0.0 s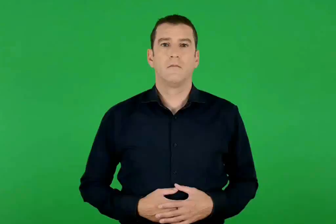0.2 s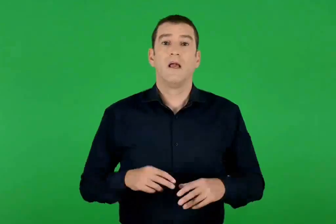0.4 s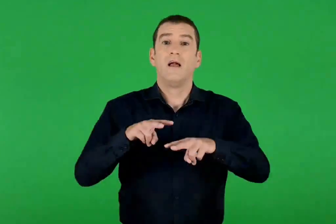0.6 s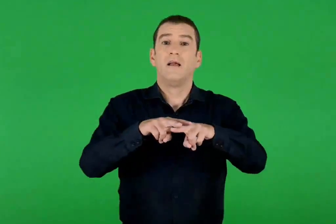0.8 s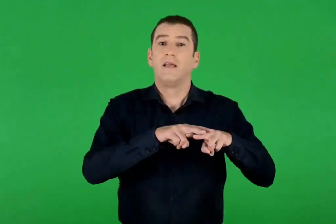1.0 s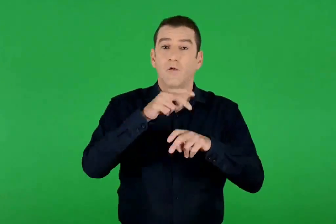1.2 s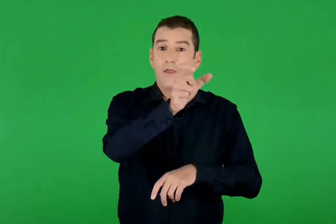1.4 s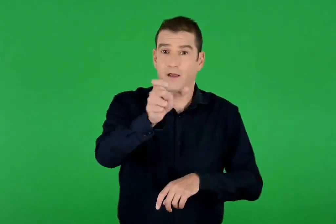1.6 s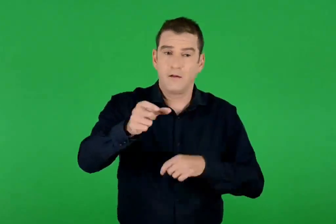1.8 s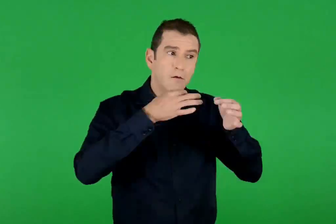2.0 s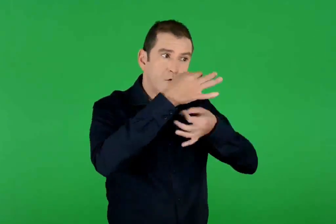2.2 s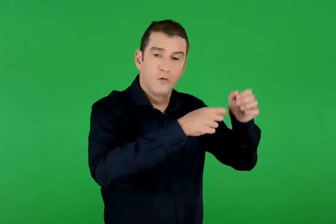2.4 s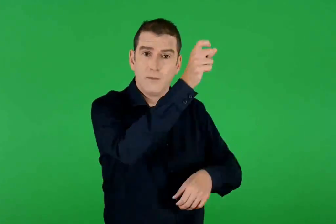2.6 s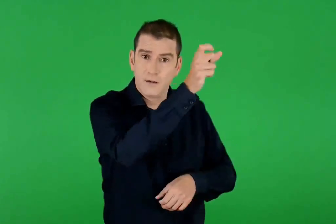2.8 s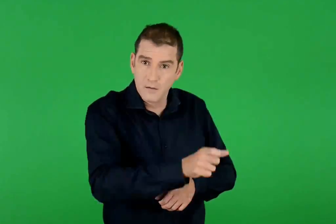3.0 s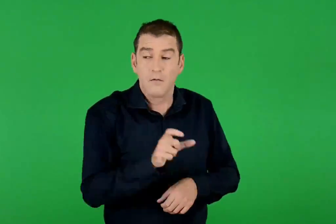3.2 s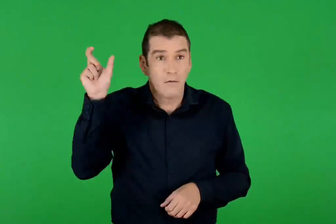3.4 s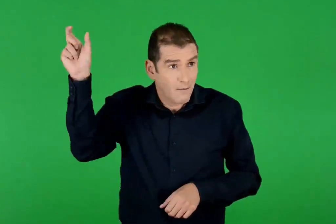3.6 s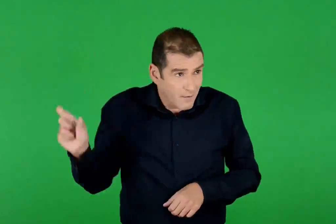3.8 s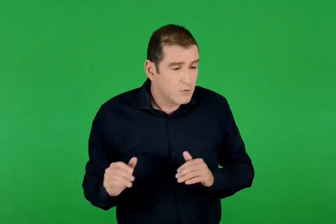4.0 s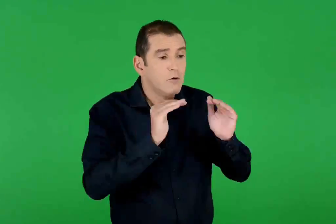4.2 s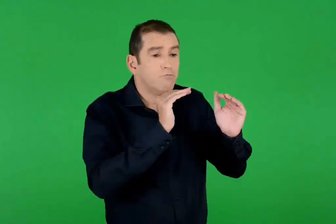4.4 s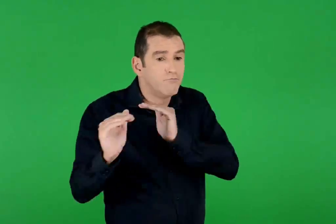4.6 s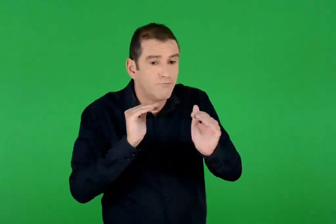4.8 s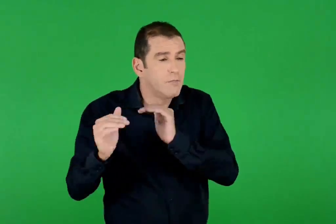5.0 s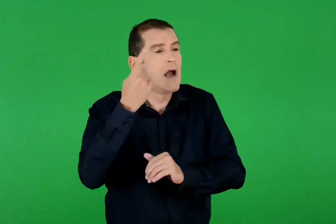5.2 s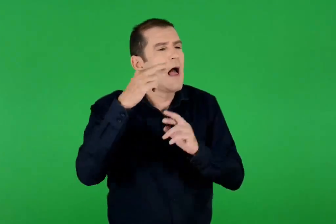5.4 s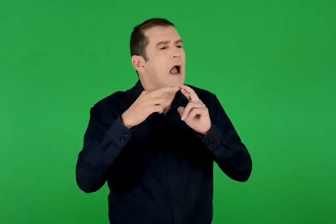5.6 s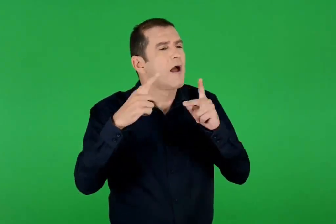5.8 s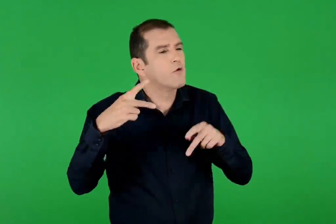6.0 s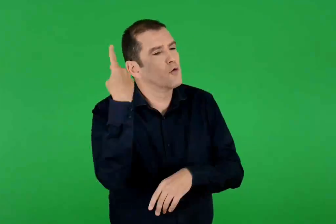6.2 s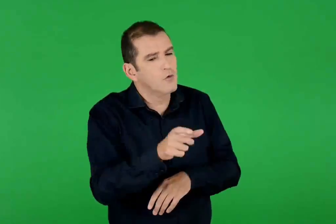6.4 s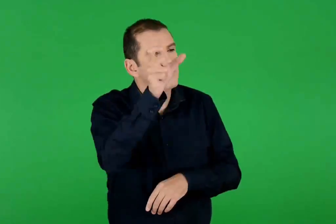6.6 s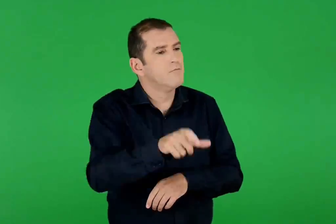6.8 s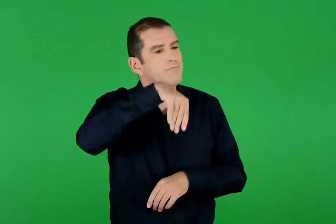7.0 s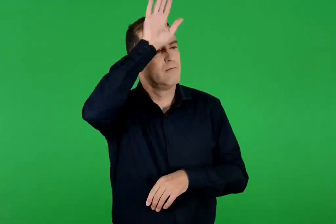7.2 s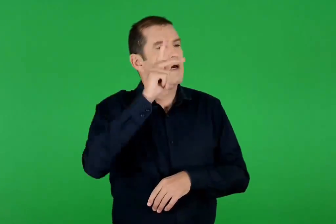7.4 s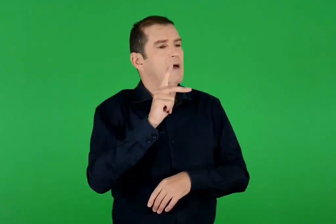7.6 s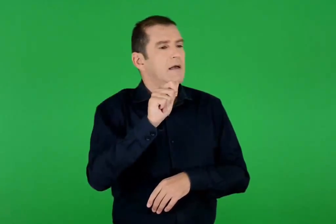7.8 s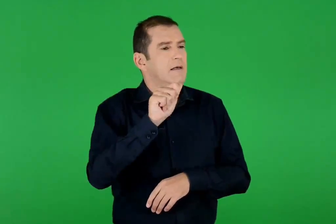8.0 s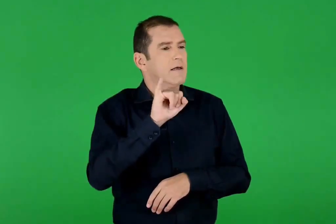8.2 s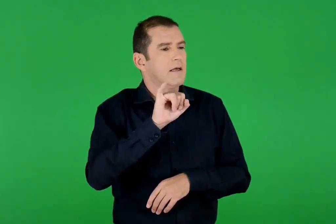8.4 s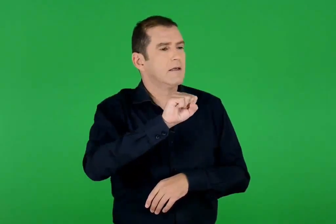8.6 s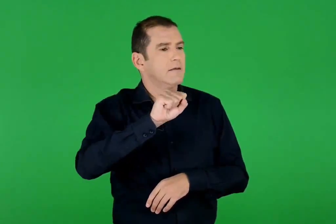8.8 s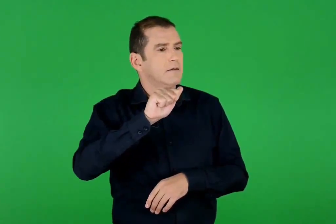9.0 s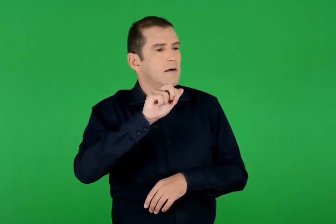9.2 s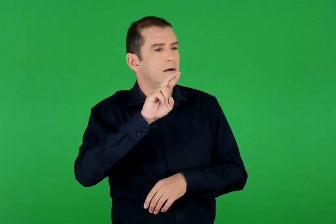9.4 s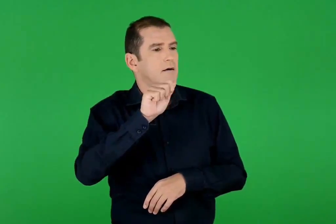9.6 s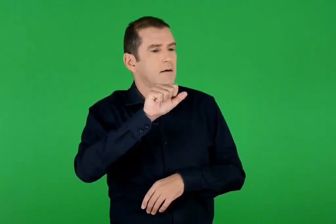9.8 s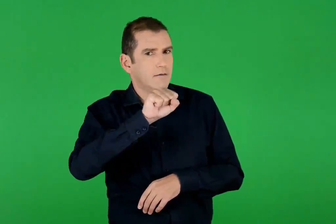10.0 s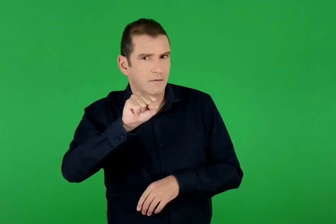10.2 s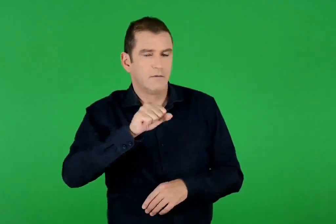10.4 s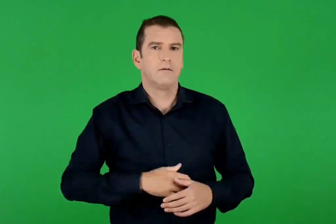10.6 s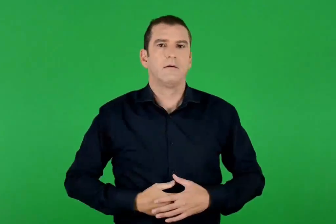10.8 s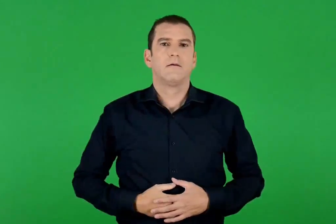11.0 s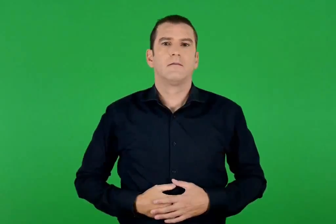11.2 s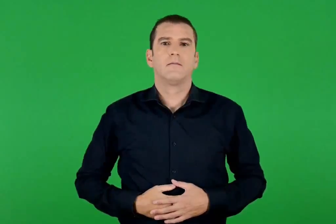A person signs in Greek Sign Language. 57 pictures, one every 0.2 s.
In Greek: οι ιουδαίοι του είπαν πως υπερασπίζεται έναν εχθρό του καίσαρα
